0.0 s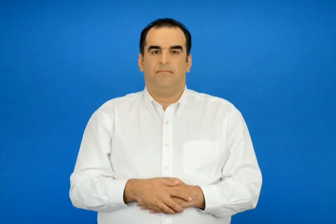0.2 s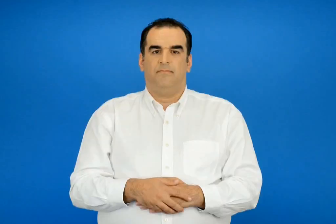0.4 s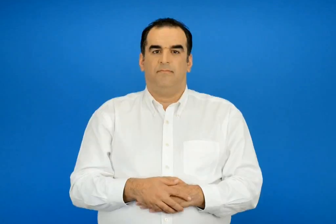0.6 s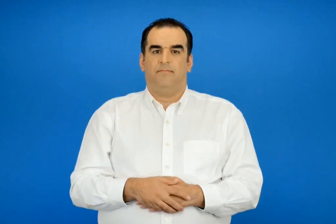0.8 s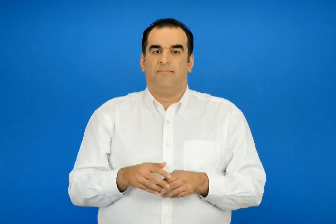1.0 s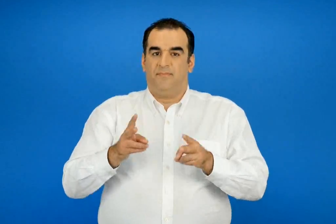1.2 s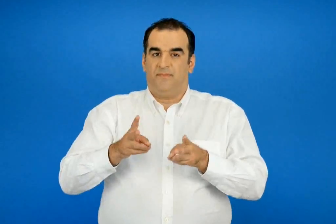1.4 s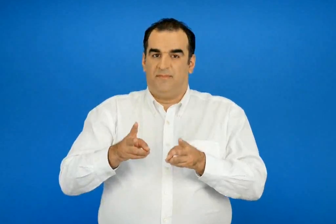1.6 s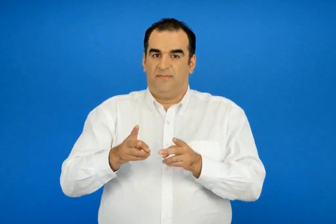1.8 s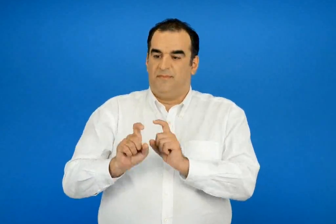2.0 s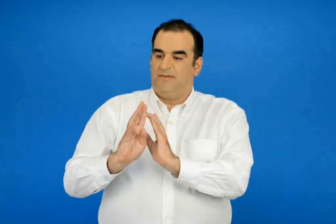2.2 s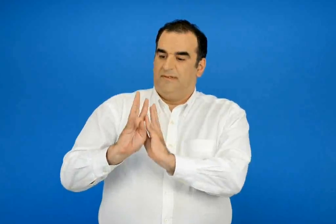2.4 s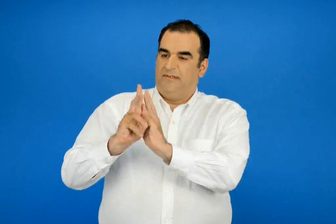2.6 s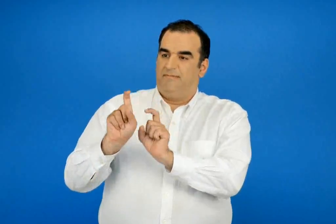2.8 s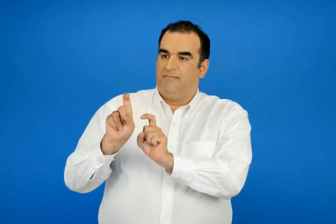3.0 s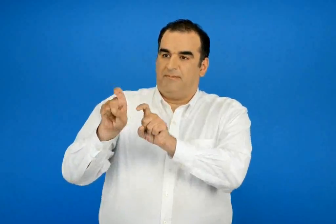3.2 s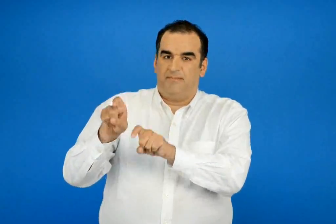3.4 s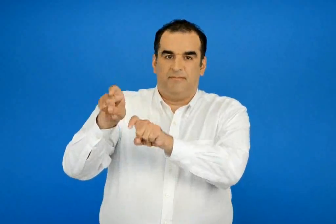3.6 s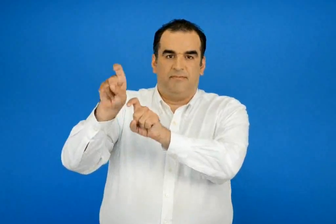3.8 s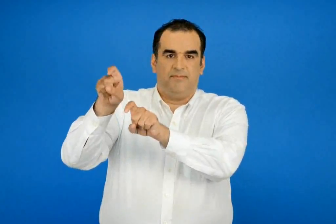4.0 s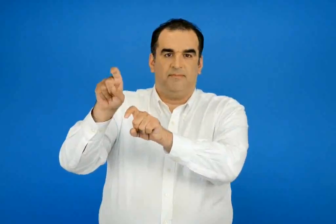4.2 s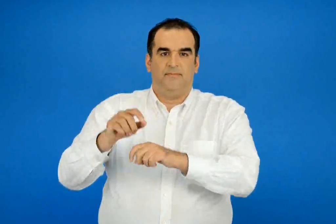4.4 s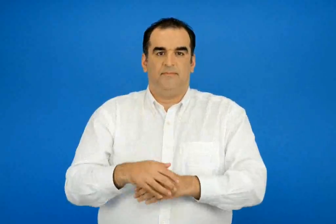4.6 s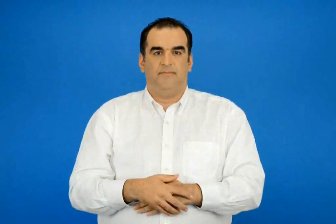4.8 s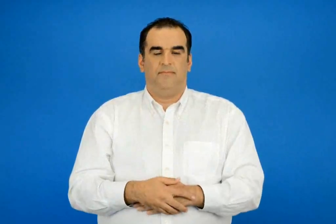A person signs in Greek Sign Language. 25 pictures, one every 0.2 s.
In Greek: οδοντωτός σιδηρόδρομος
